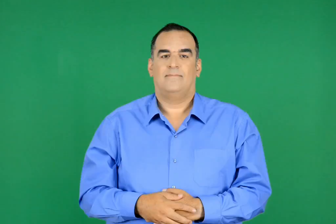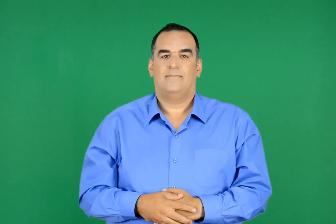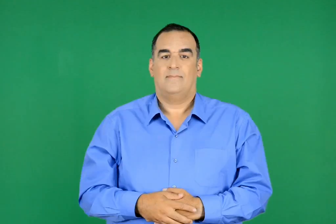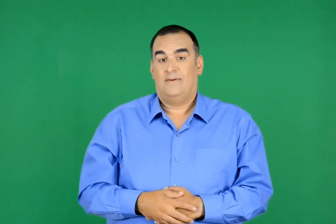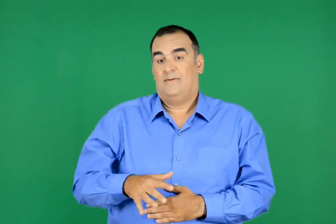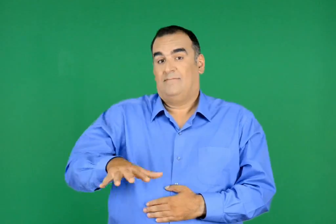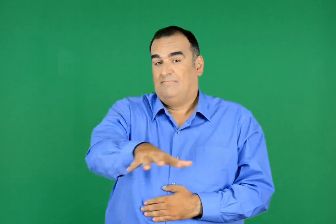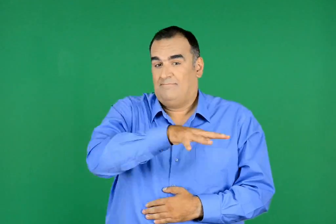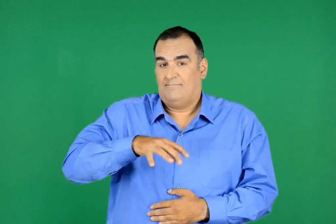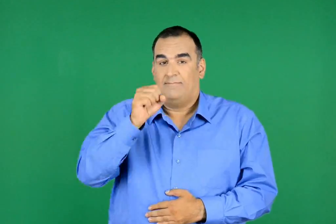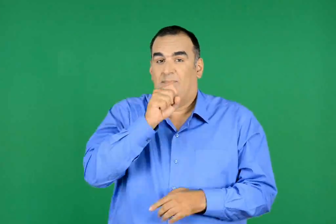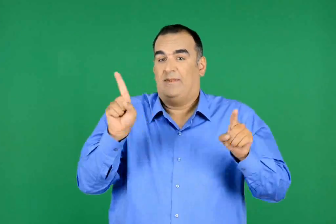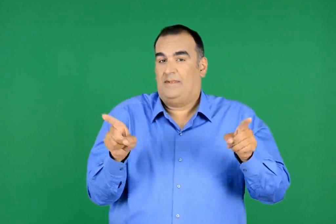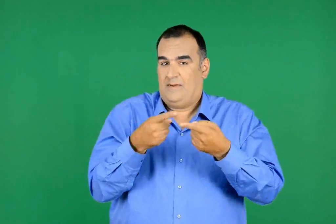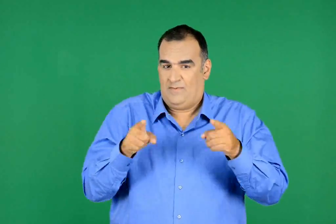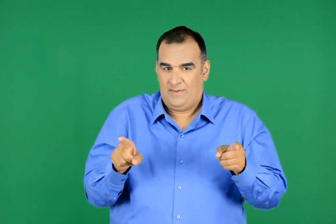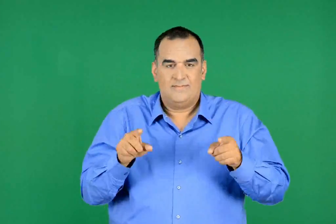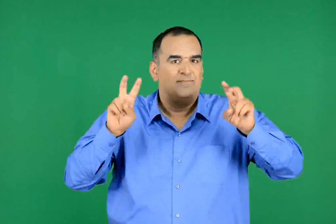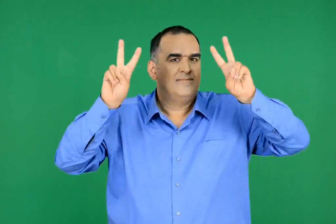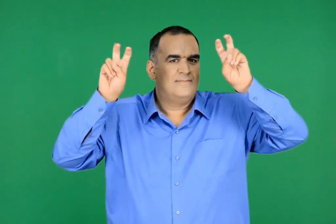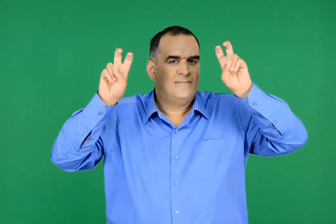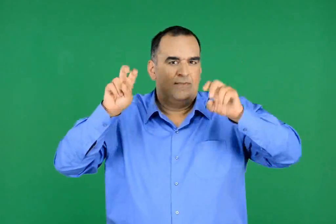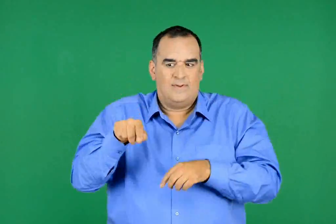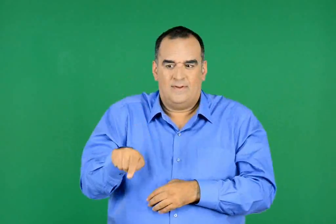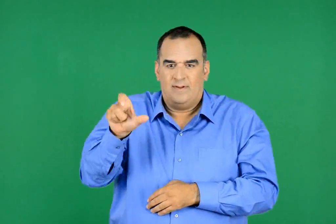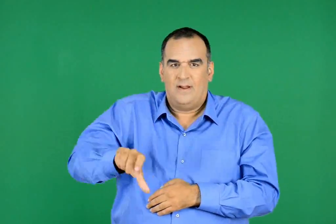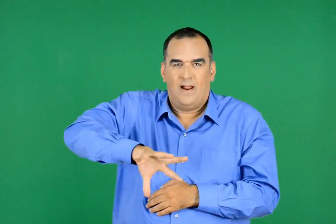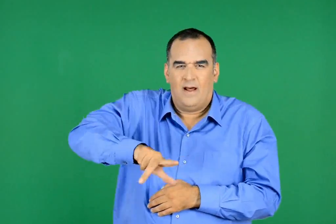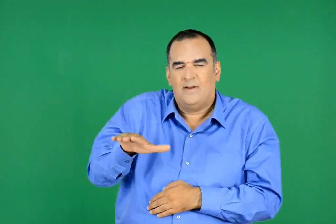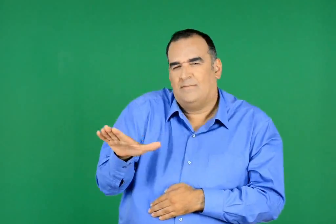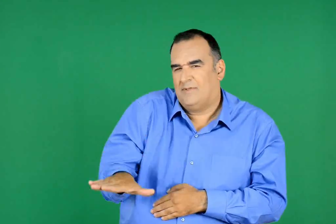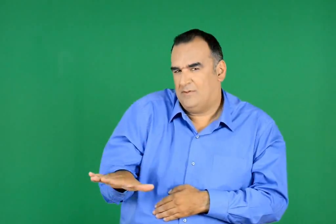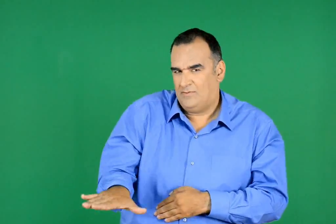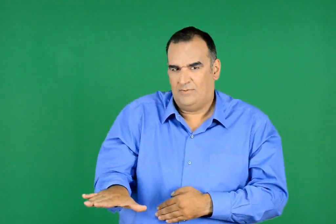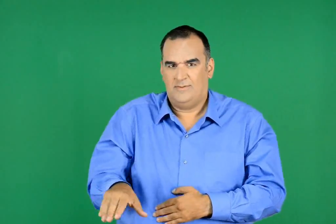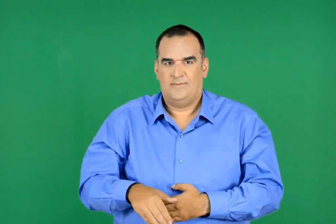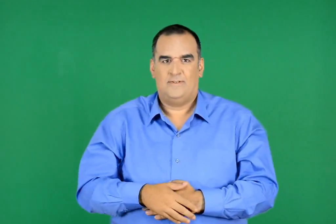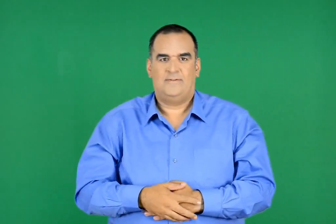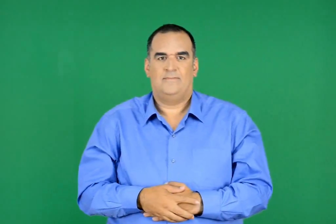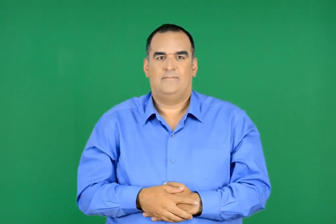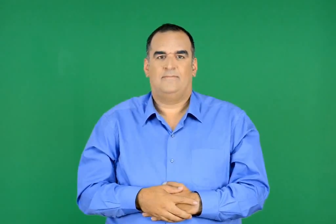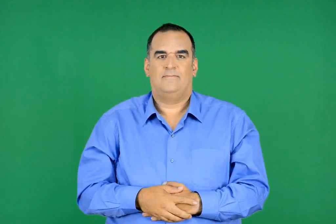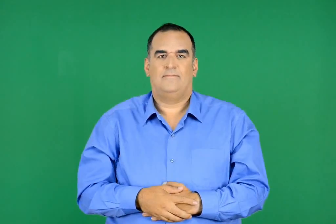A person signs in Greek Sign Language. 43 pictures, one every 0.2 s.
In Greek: δημοτικό τραγούδι , το μικρό κλεφτόπουλο
